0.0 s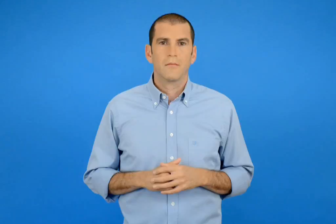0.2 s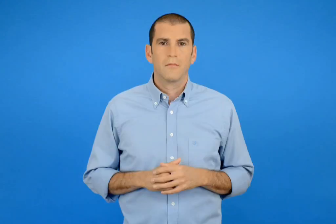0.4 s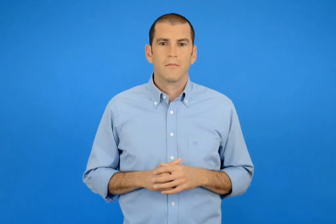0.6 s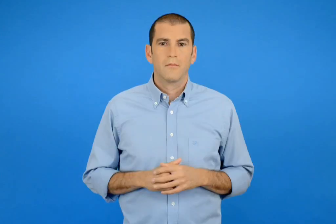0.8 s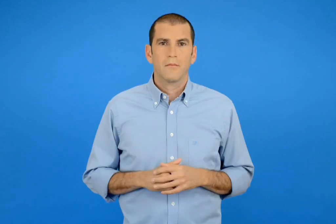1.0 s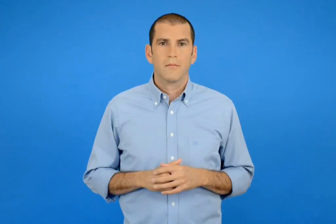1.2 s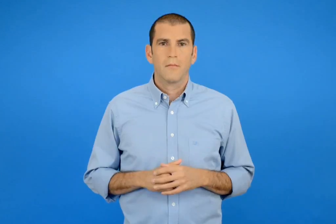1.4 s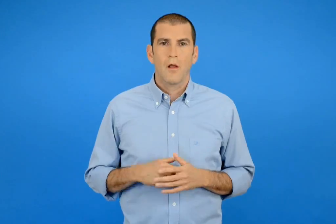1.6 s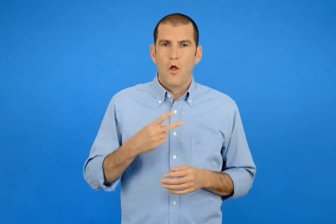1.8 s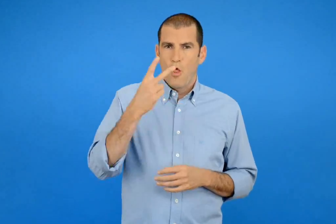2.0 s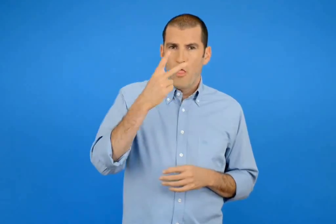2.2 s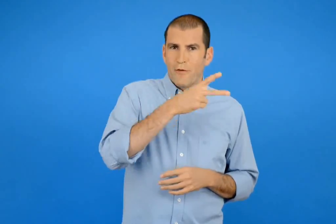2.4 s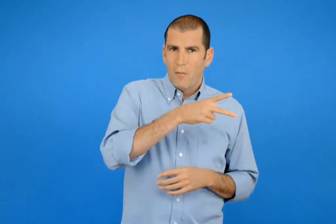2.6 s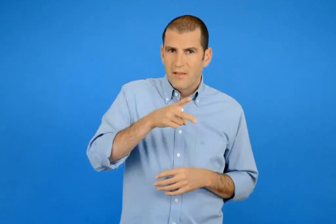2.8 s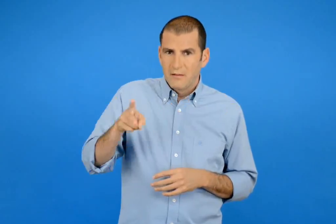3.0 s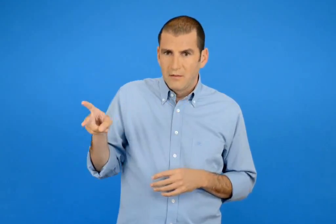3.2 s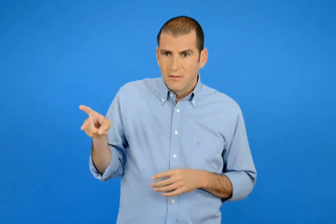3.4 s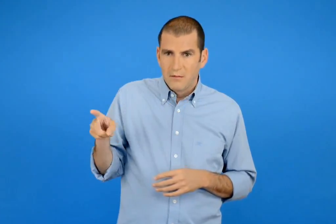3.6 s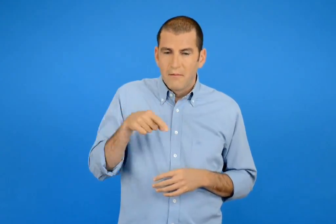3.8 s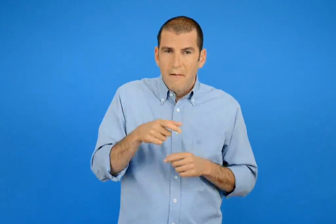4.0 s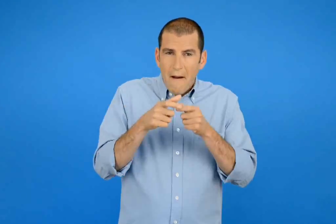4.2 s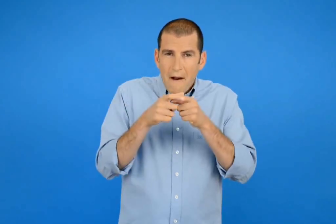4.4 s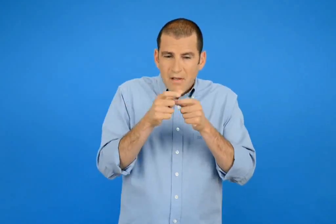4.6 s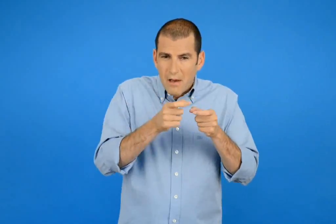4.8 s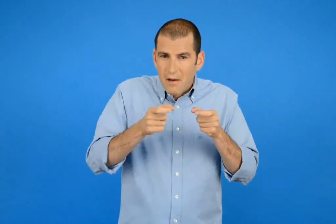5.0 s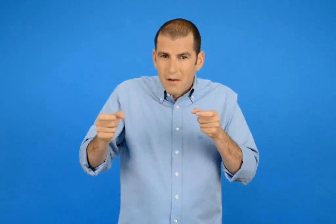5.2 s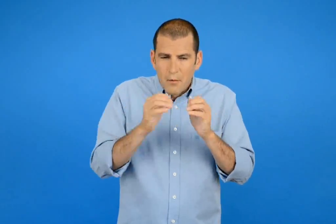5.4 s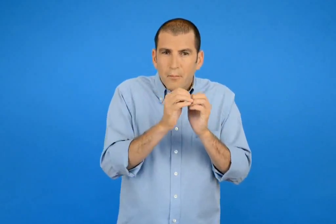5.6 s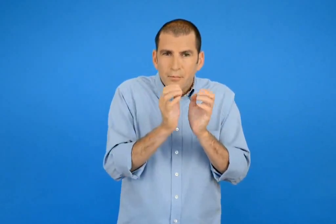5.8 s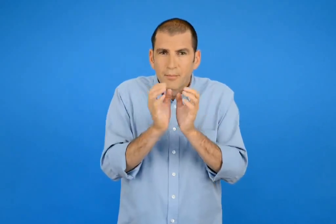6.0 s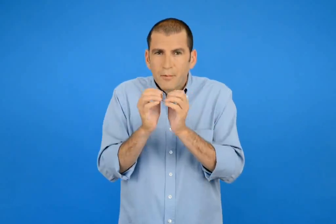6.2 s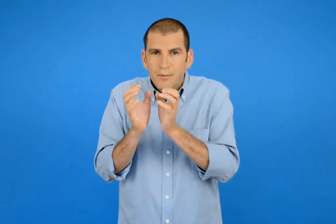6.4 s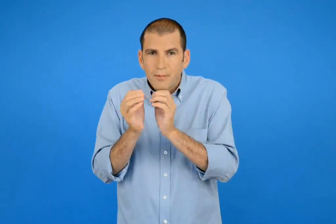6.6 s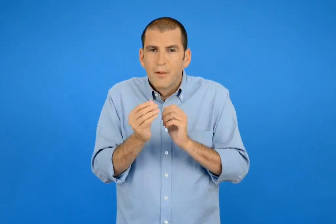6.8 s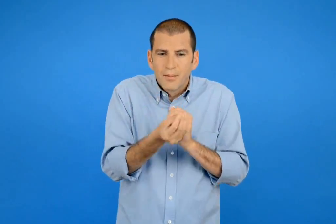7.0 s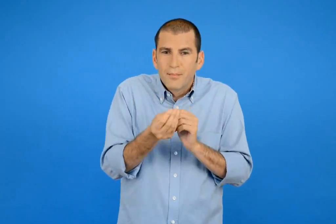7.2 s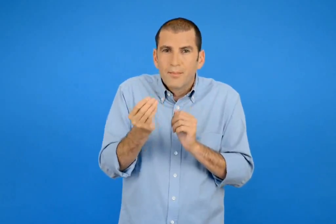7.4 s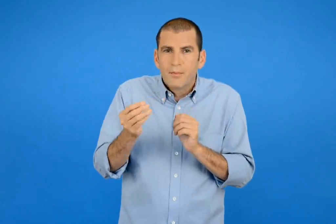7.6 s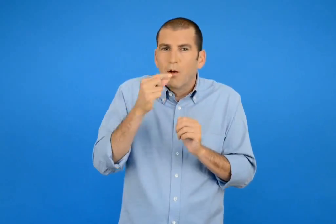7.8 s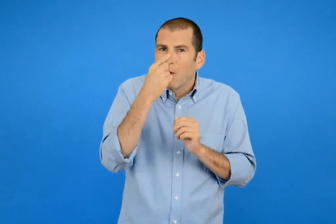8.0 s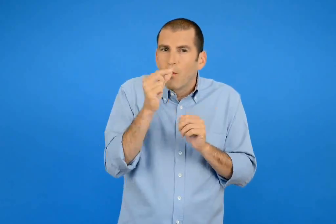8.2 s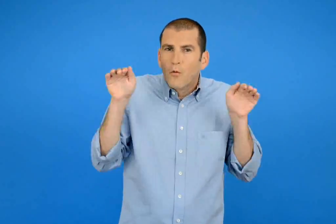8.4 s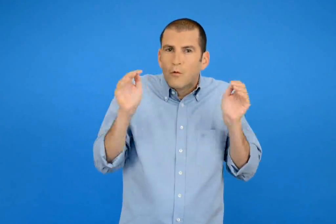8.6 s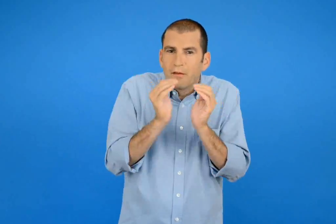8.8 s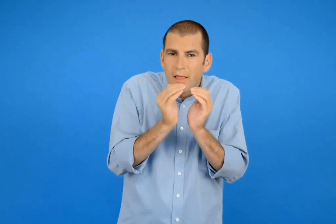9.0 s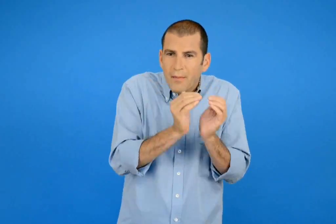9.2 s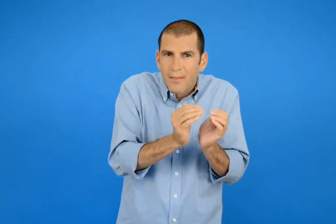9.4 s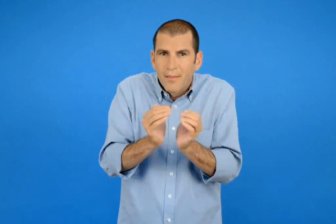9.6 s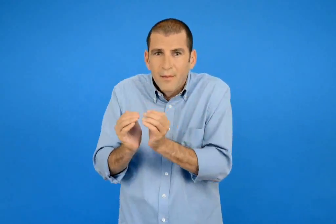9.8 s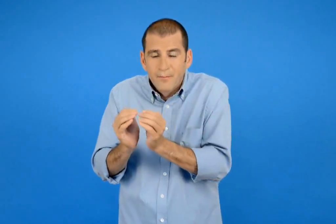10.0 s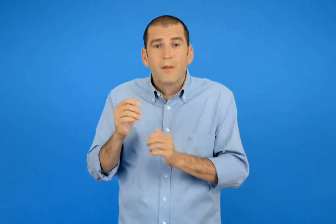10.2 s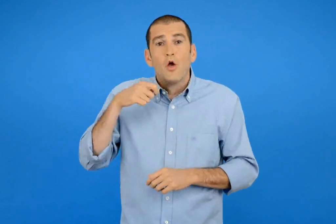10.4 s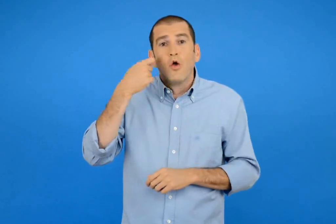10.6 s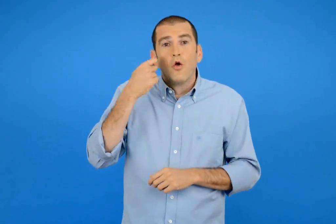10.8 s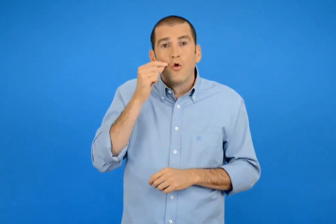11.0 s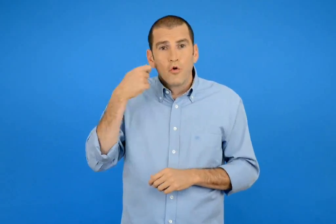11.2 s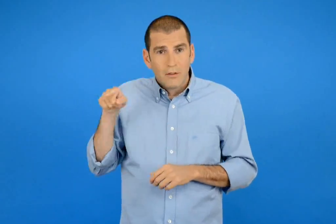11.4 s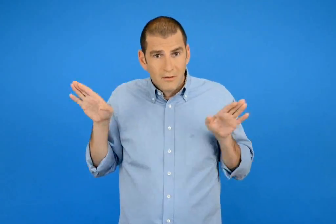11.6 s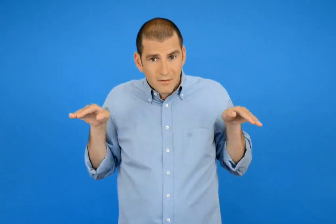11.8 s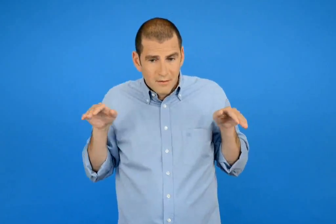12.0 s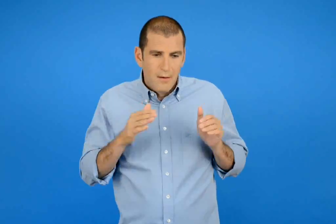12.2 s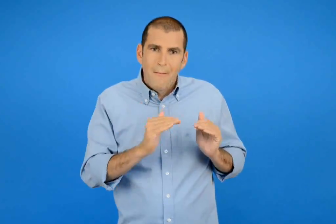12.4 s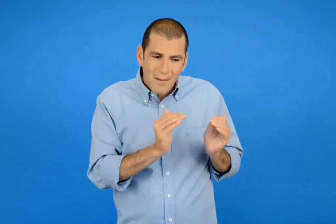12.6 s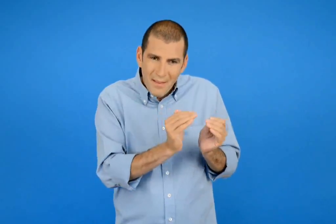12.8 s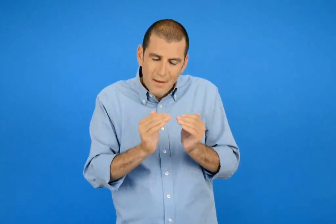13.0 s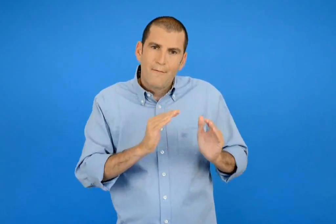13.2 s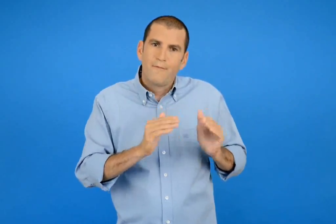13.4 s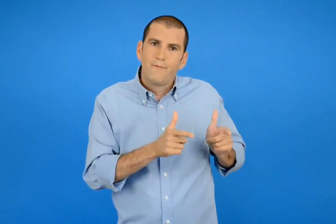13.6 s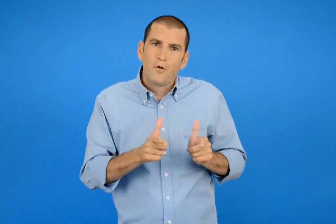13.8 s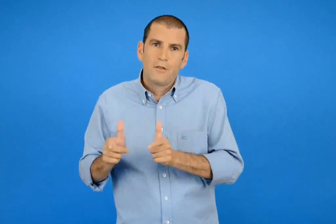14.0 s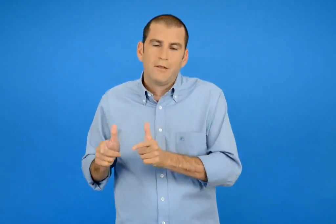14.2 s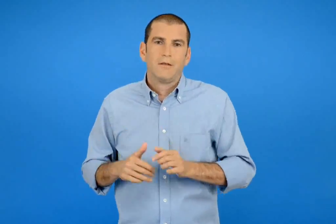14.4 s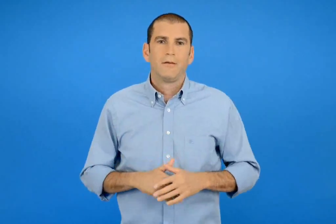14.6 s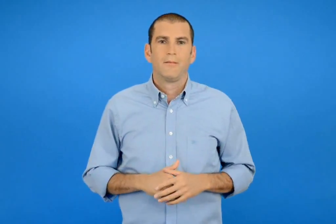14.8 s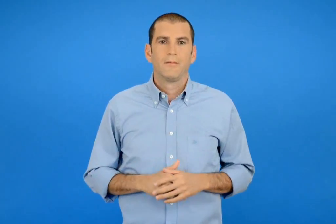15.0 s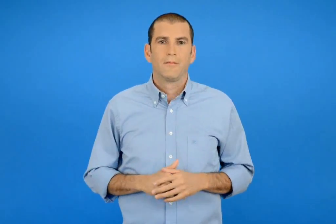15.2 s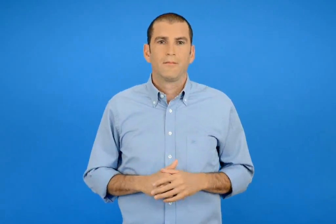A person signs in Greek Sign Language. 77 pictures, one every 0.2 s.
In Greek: σε δυο βδομάδες σκάνε τα αυγά και βγαίνουν τα κοτσυφάκια οι γονείς φροντίζουν τα μικρά τους
